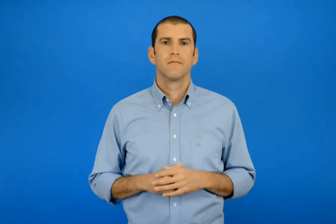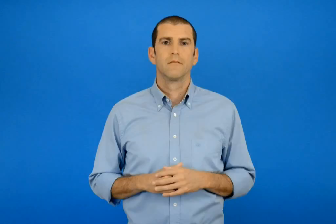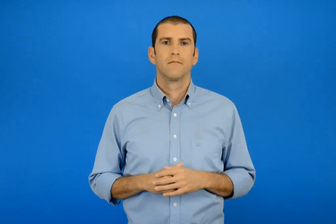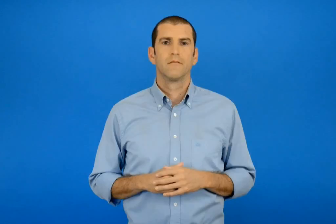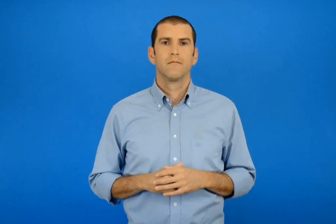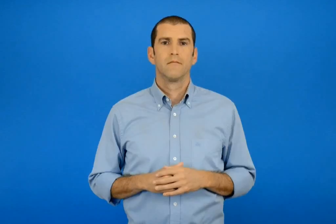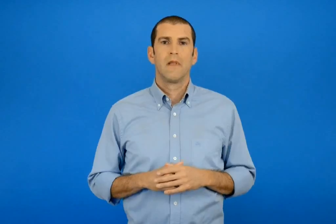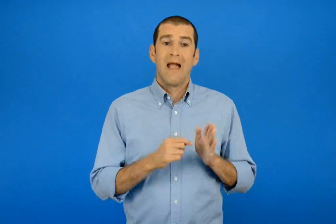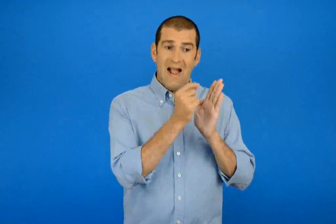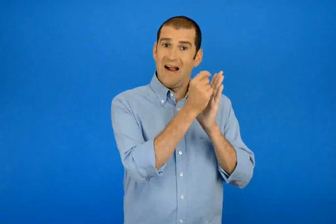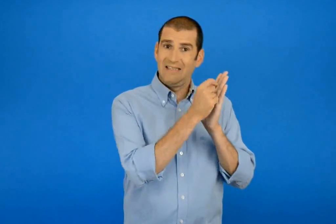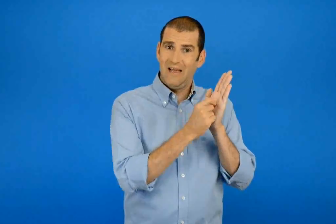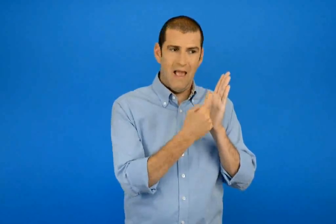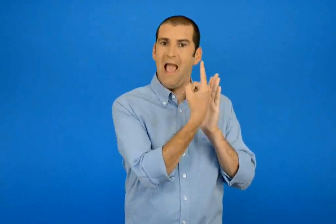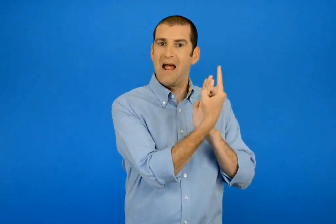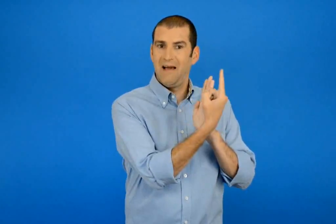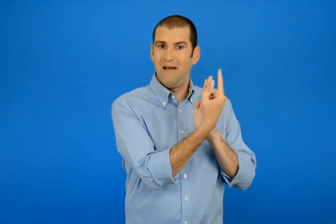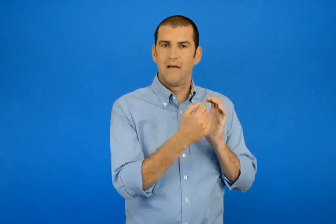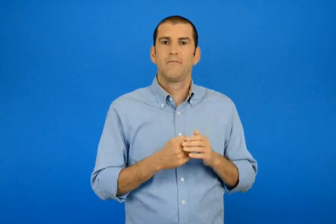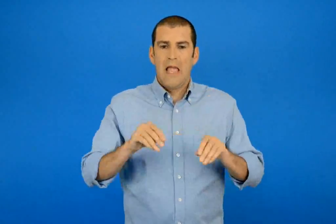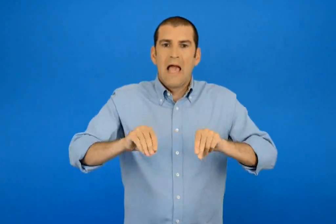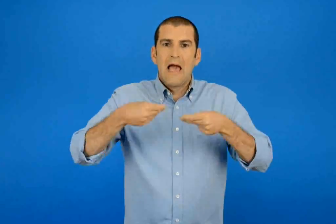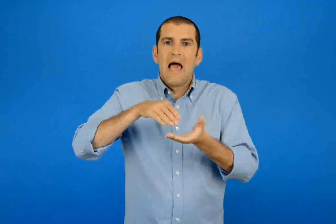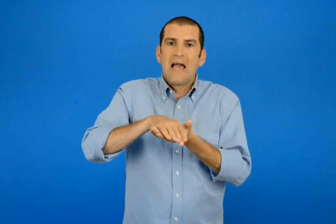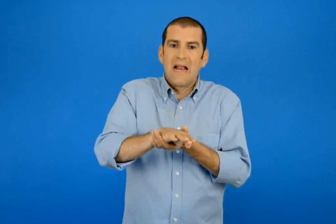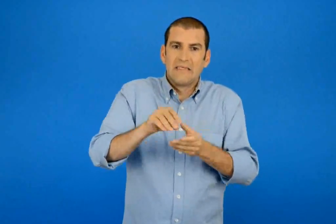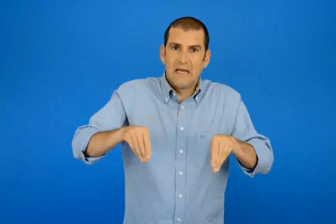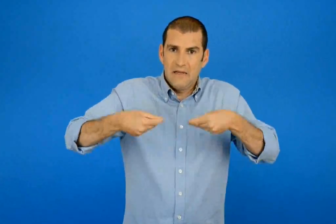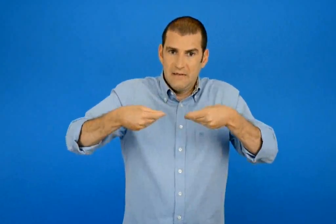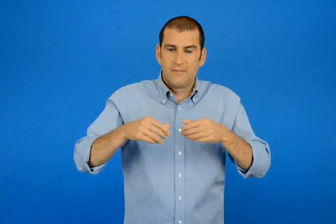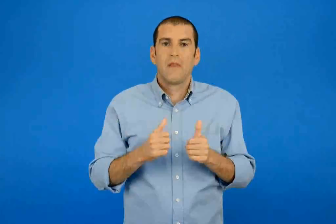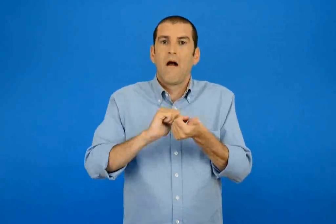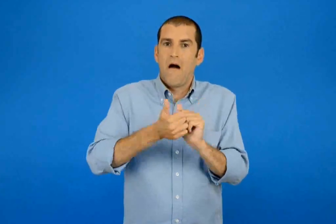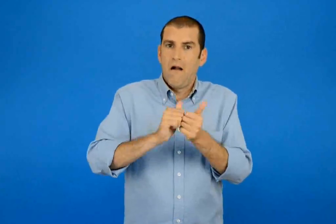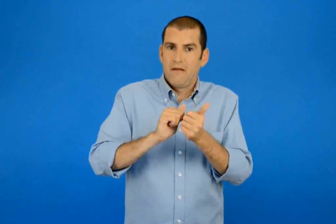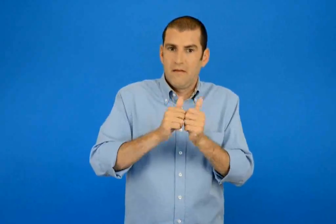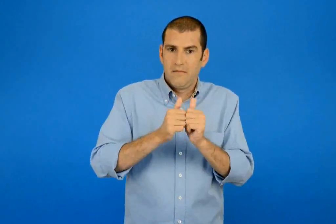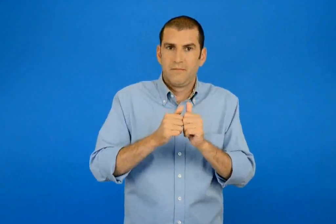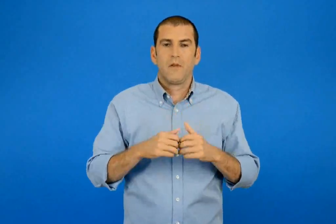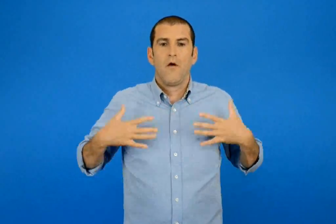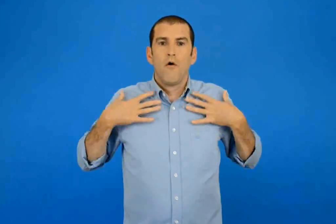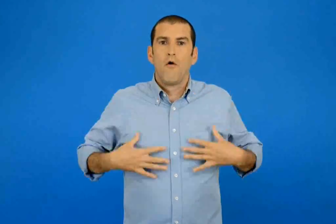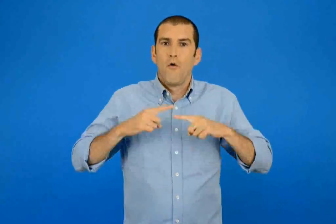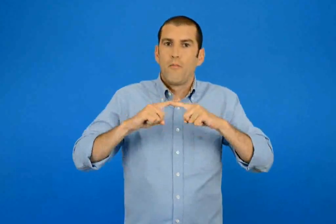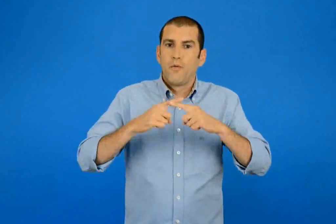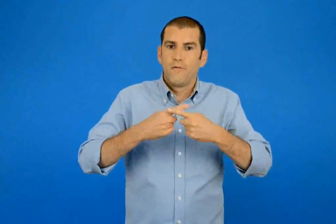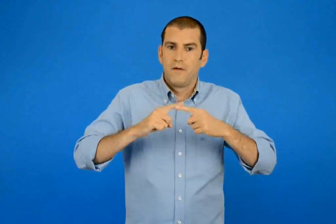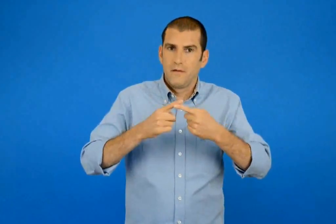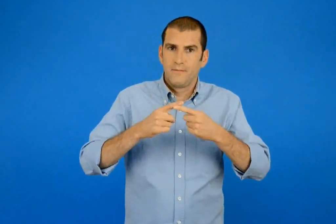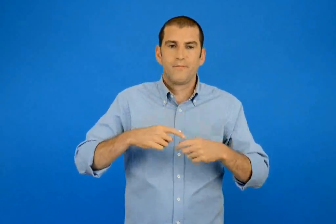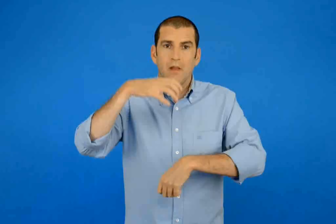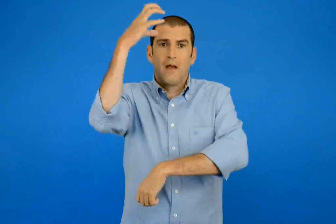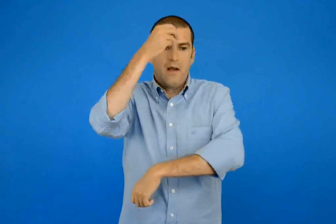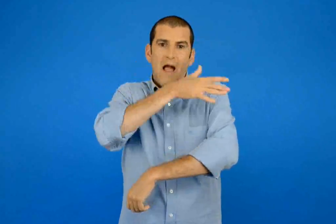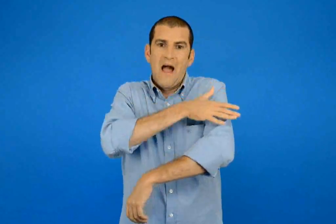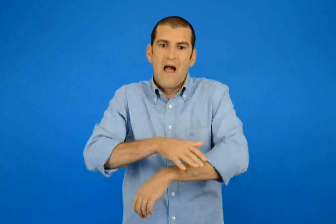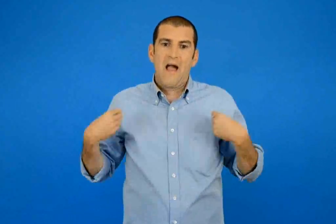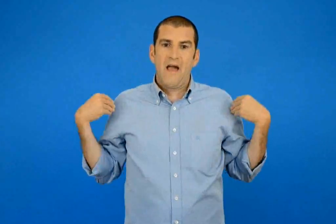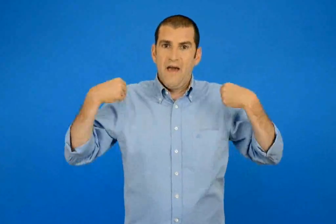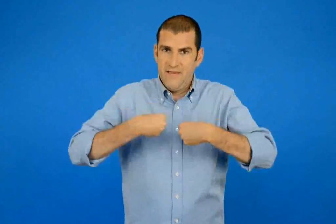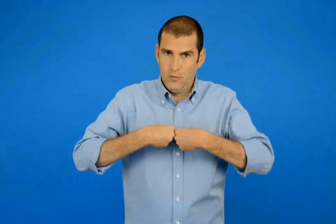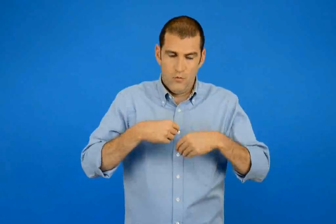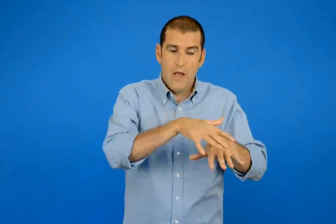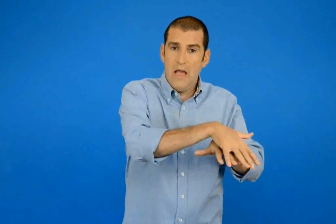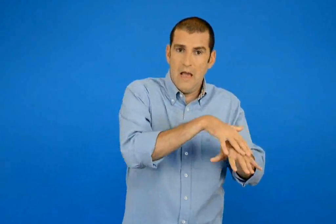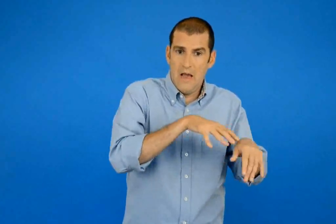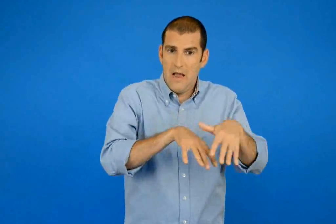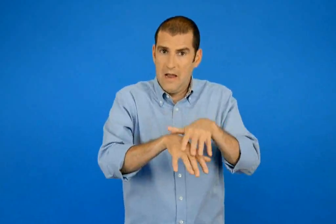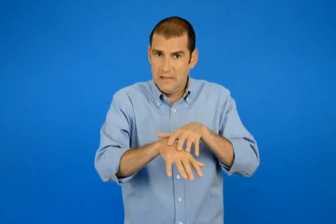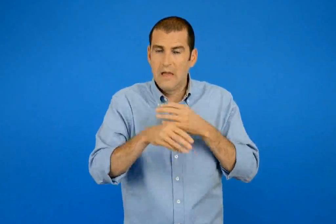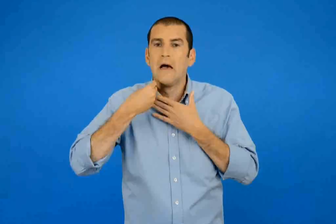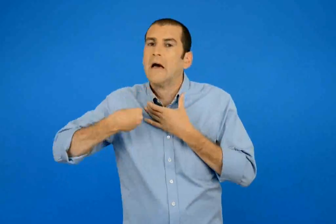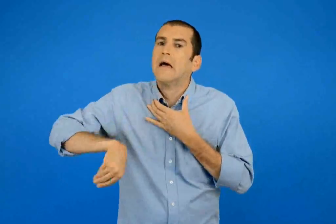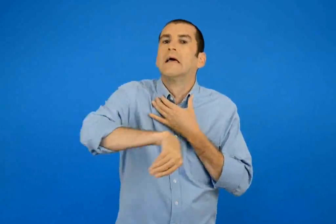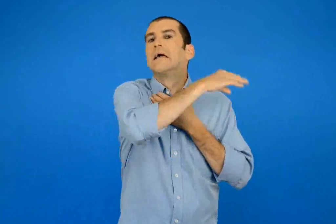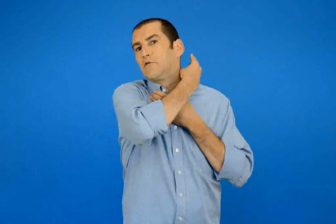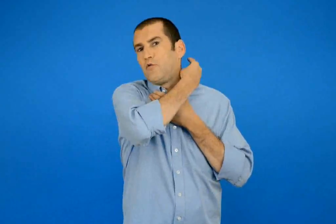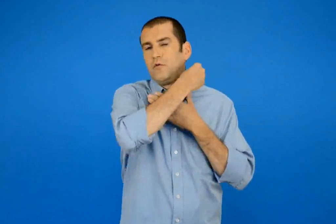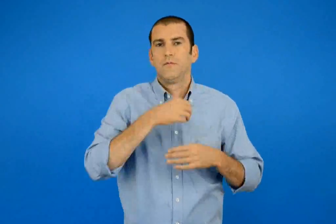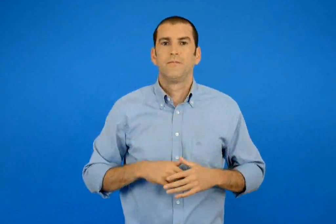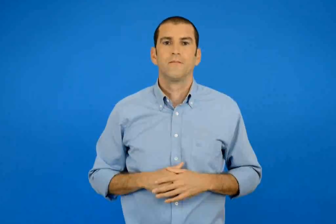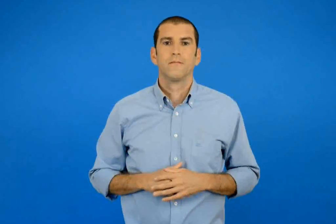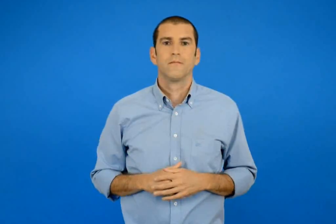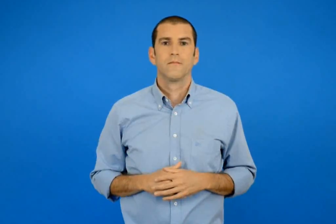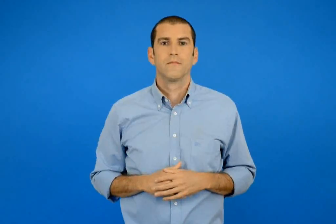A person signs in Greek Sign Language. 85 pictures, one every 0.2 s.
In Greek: λίστα 1 κάλτσες αθλητικά πουλόβερ αδιάβροχο γάντια κασκόλ
